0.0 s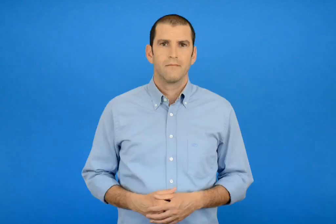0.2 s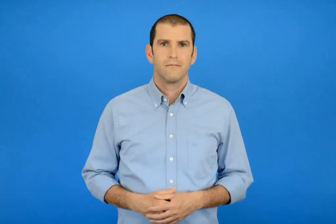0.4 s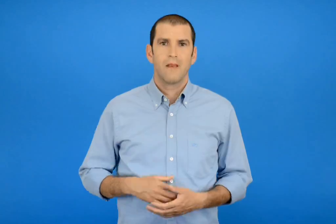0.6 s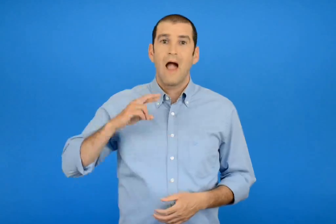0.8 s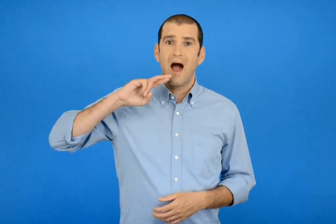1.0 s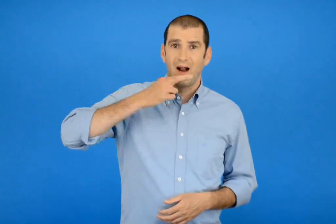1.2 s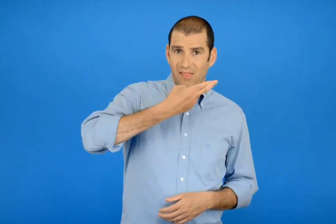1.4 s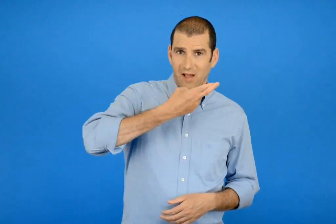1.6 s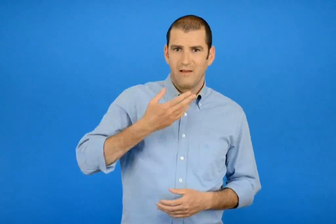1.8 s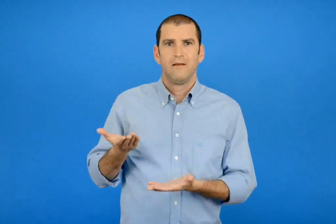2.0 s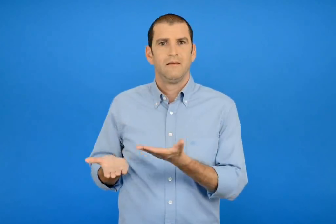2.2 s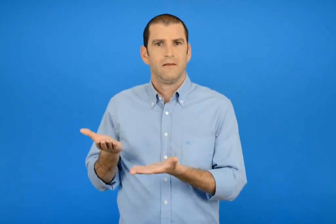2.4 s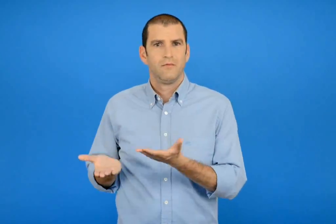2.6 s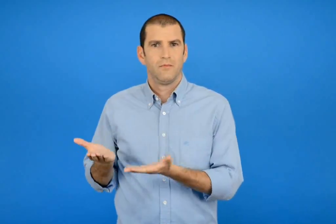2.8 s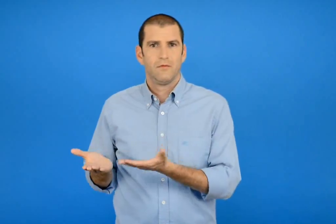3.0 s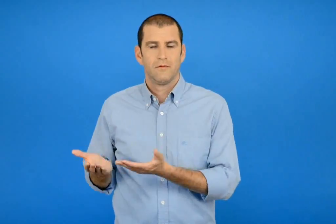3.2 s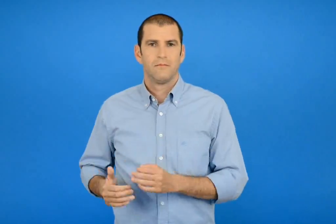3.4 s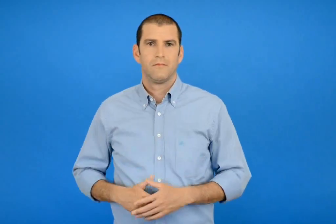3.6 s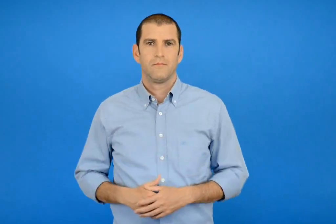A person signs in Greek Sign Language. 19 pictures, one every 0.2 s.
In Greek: τα αχλαδιά ζυγίζουν
